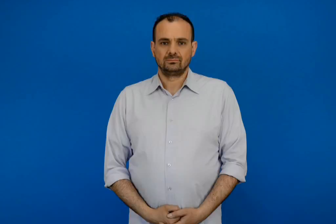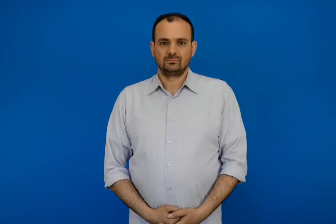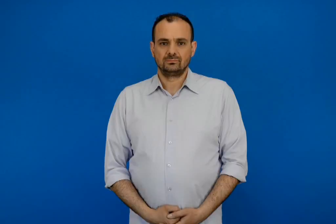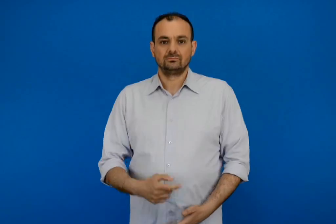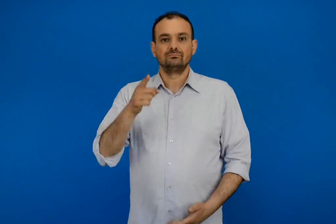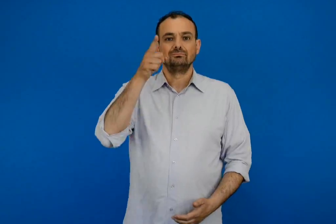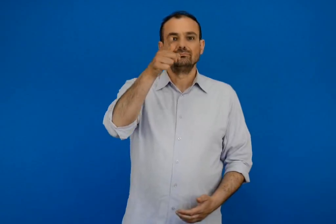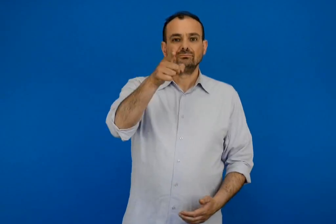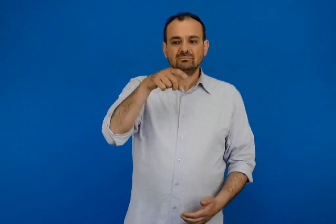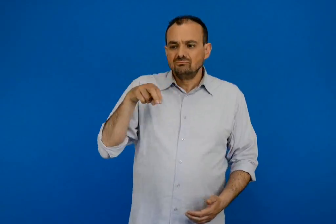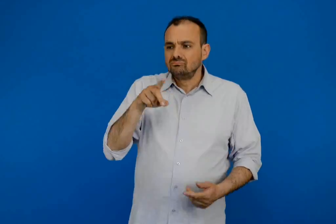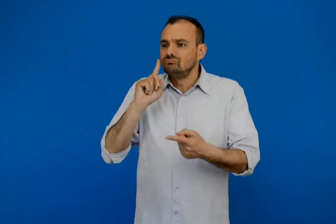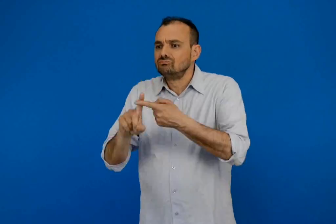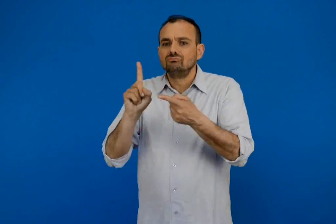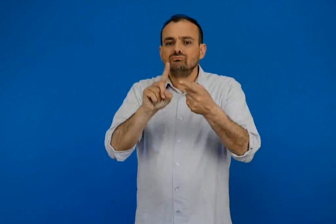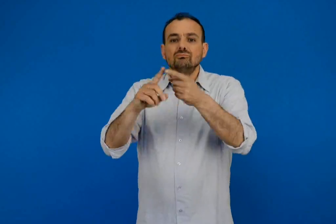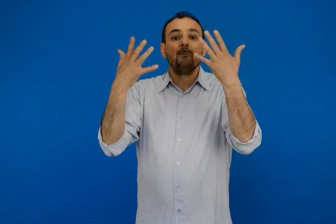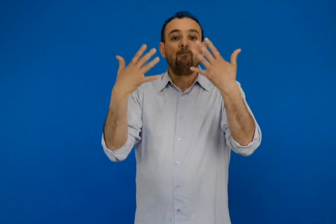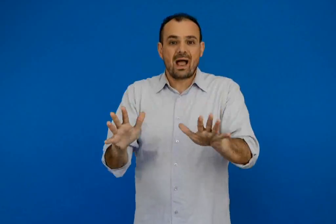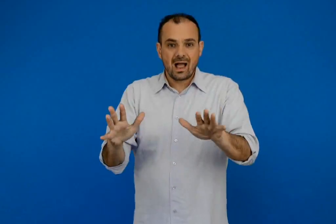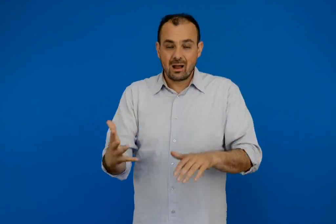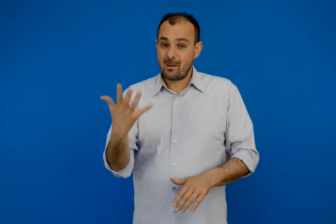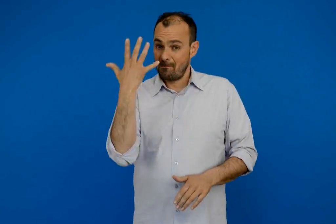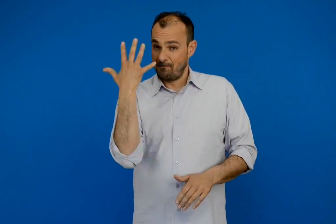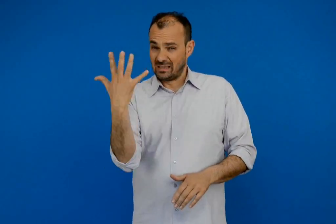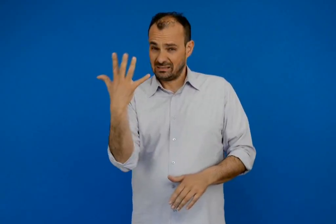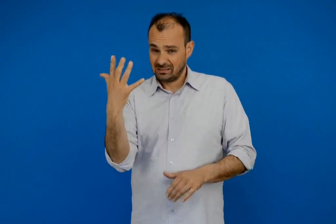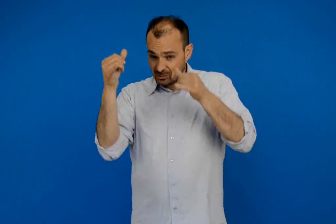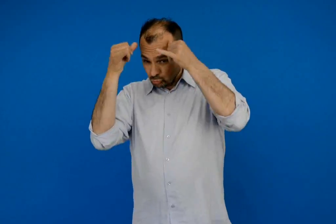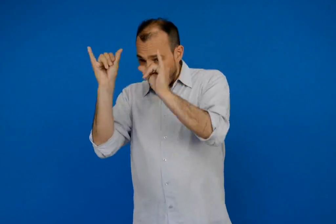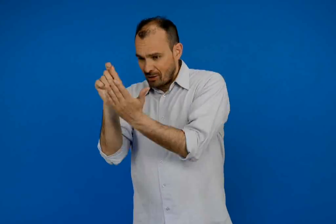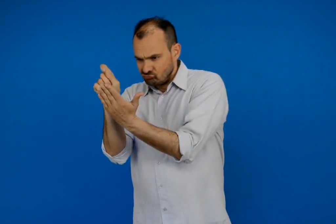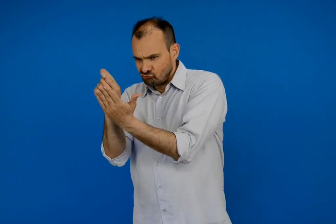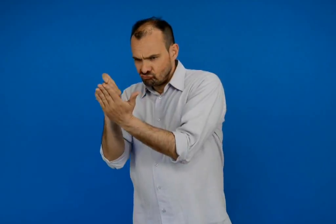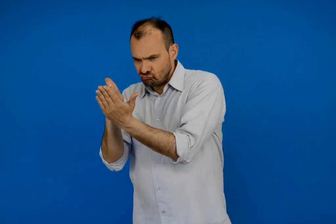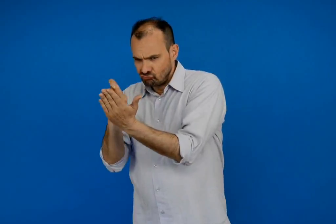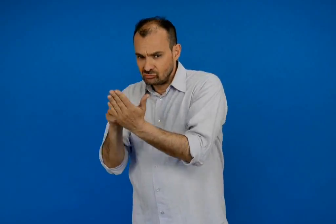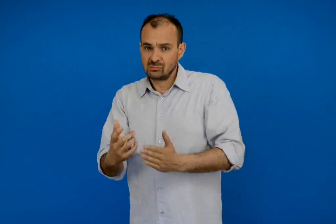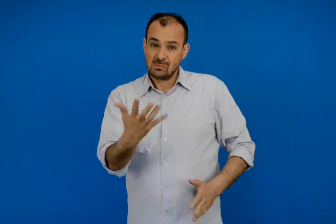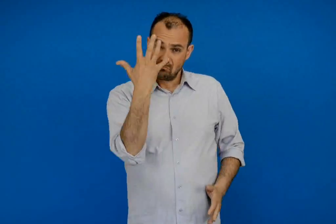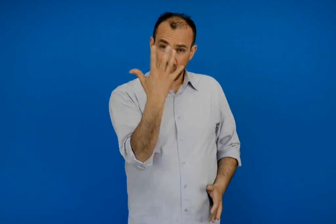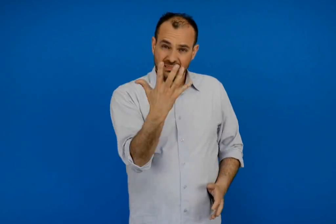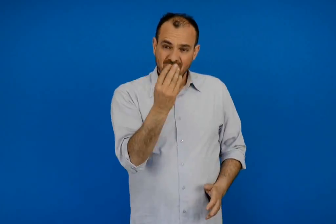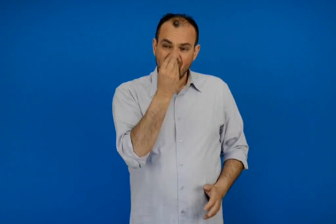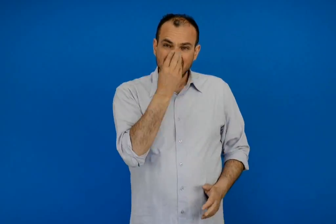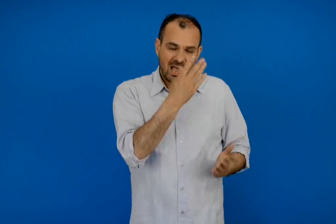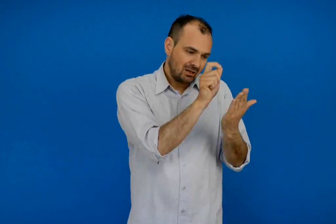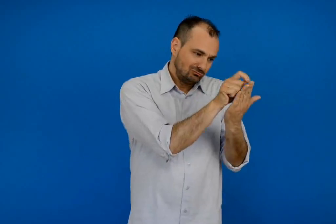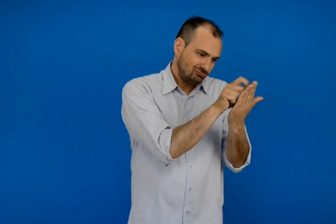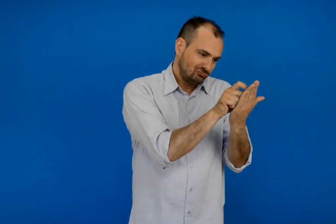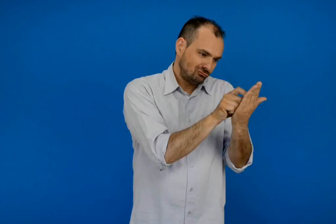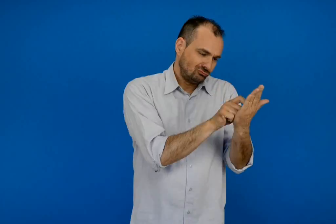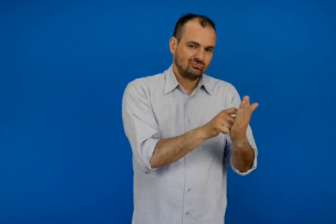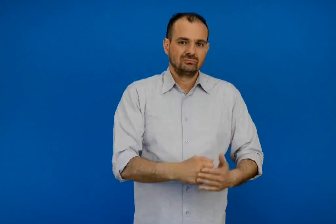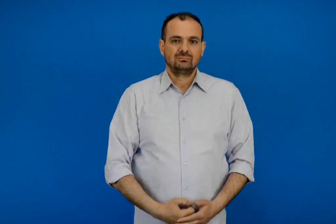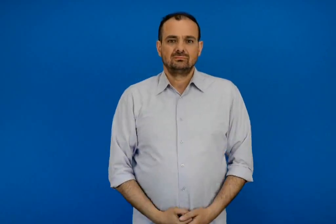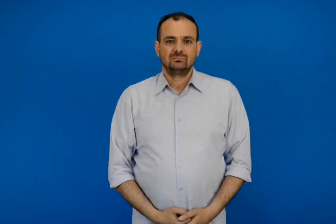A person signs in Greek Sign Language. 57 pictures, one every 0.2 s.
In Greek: σημείωσε πέντε ζώα και πέντε φυτά που συνάντησες
